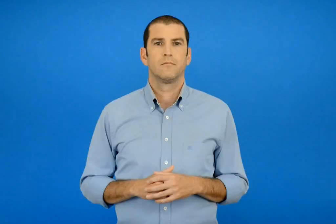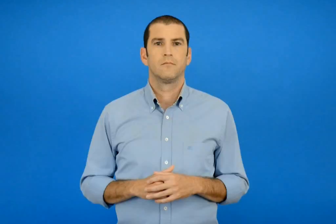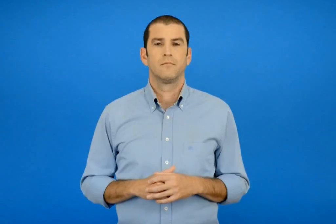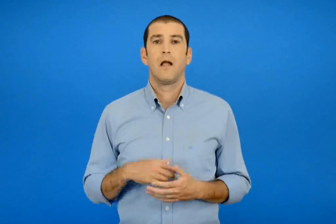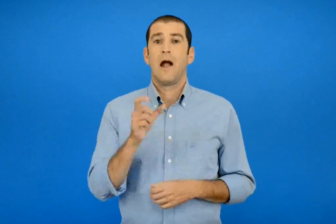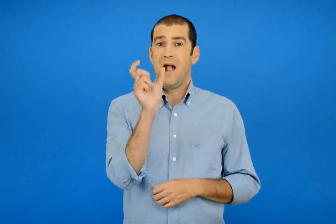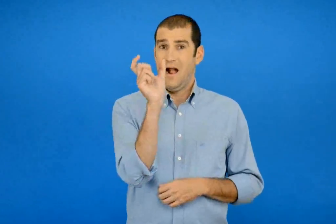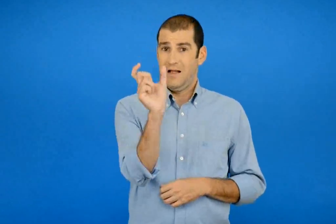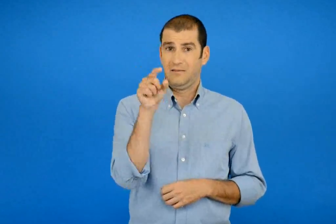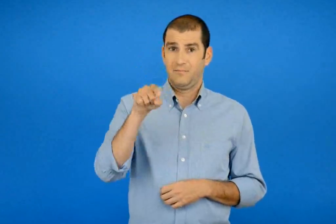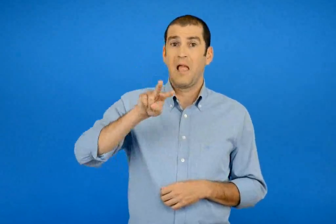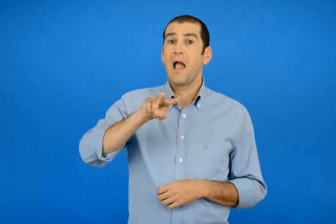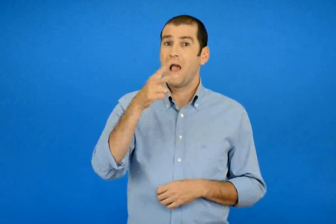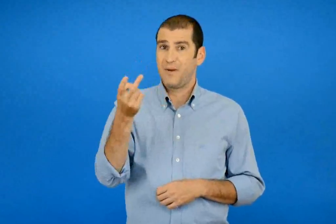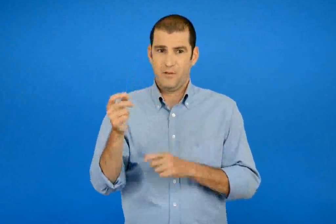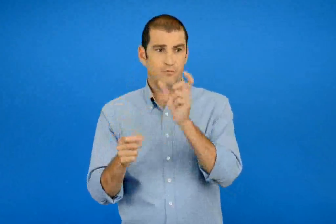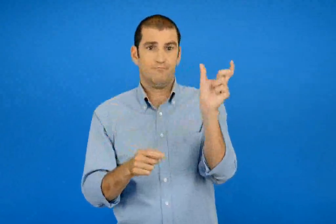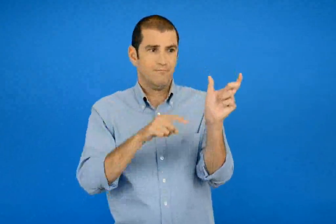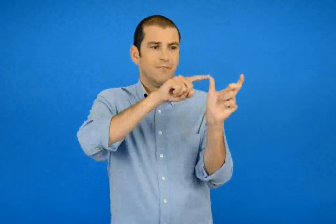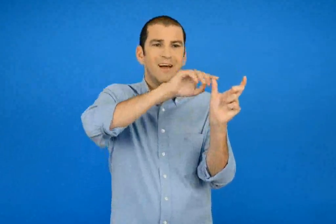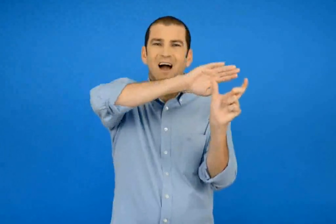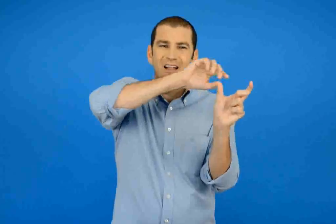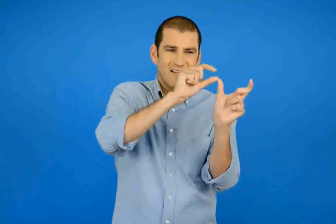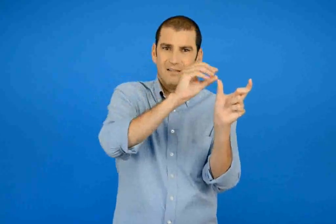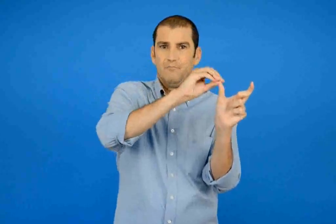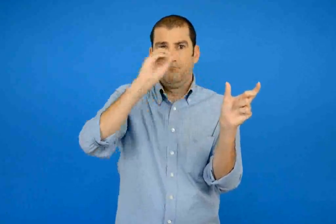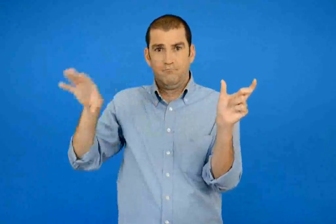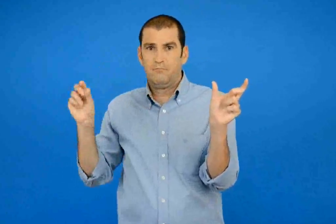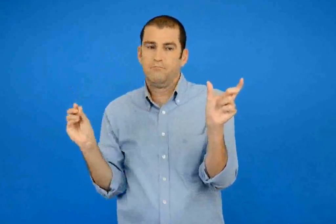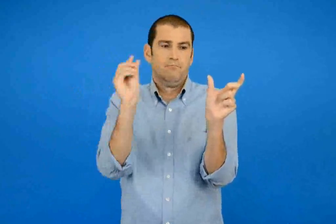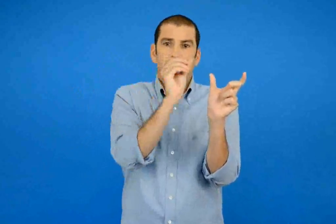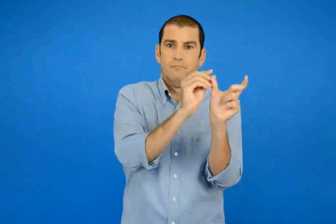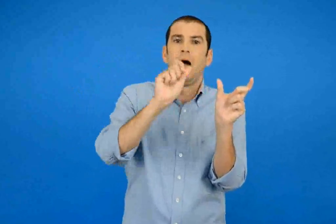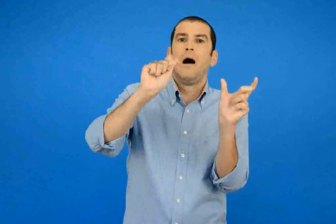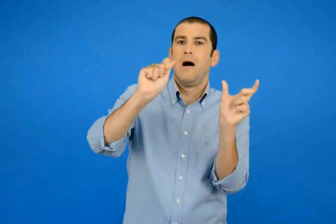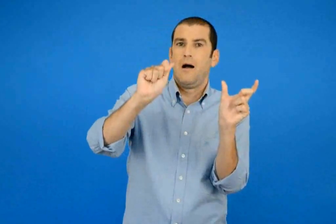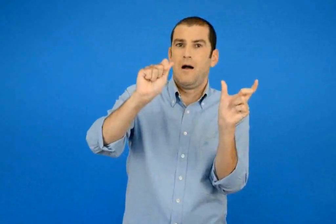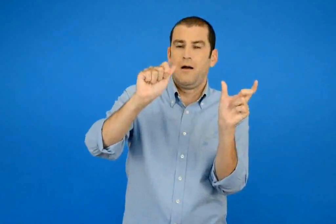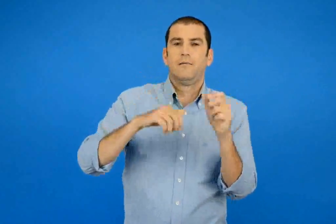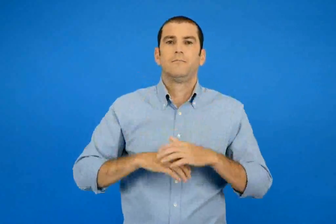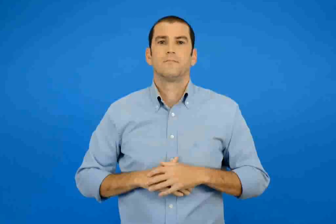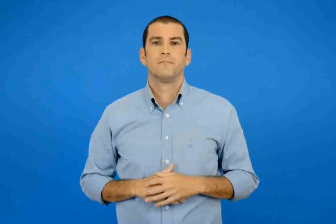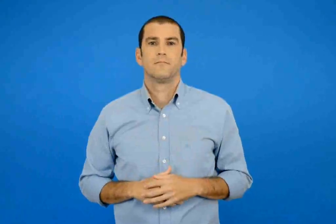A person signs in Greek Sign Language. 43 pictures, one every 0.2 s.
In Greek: βγάζεις την κατάληξη του επίθετου και προσθέτεις ένα α
